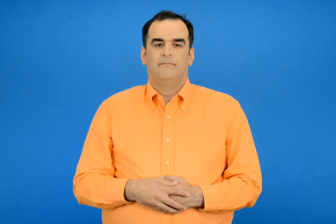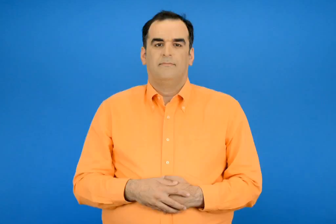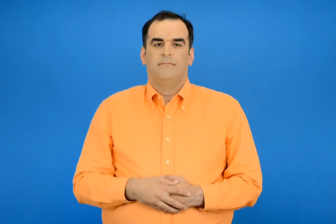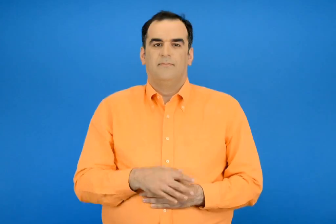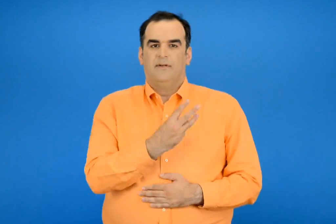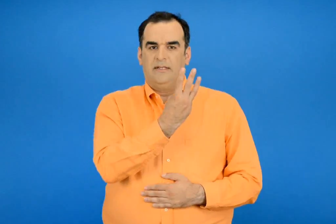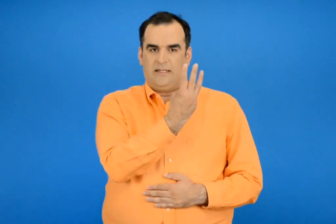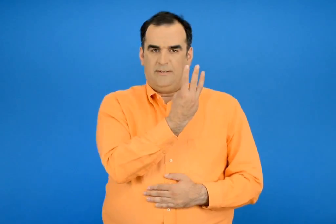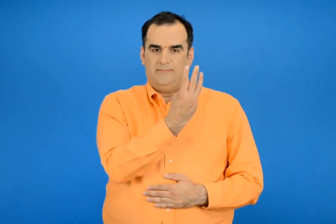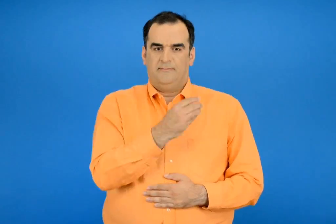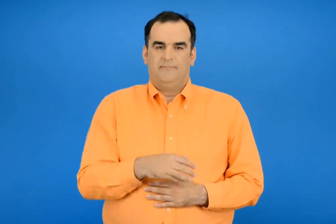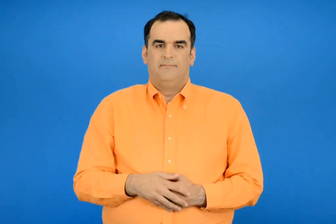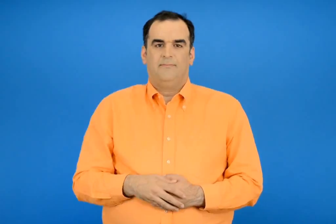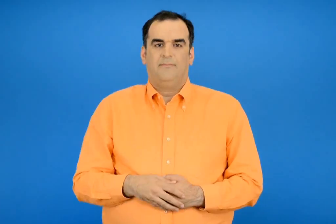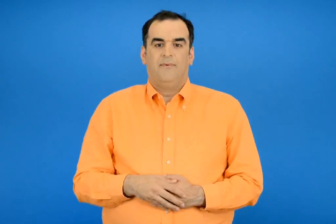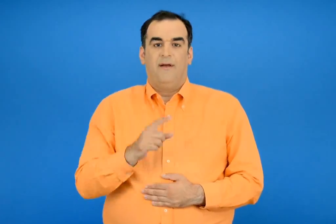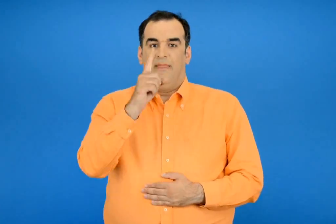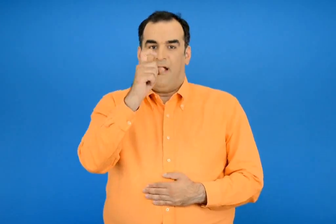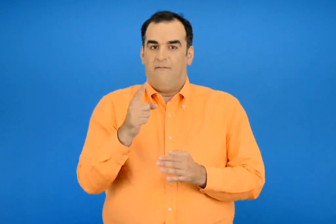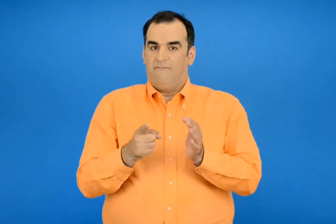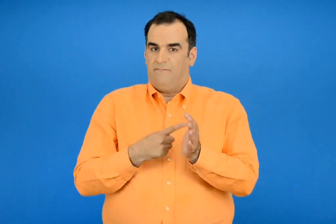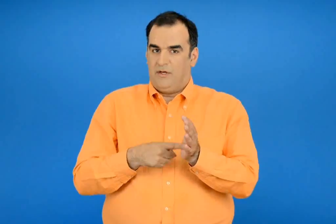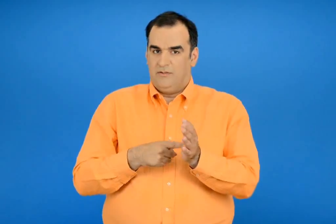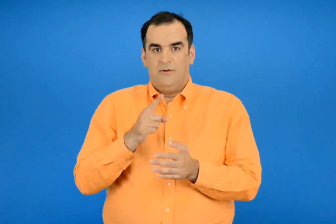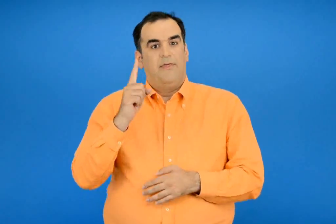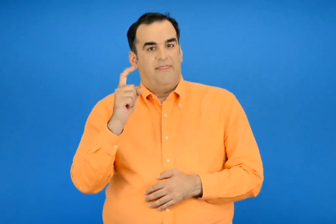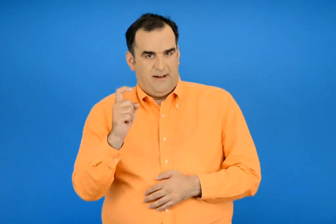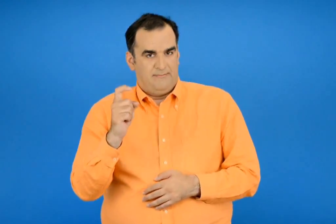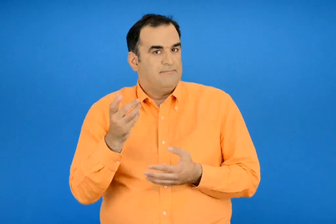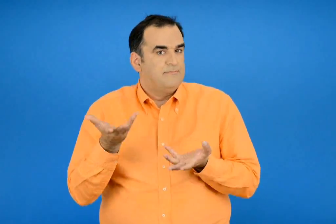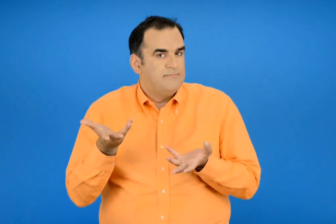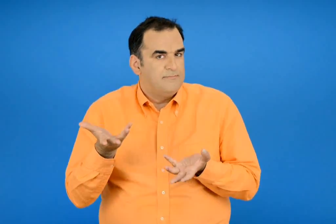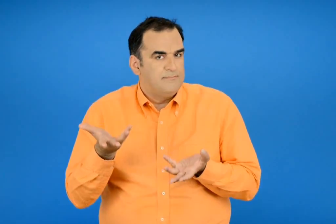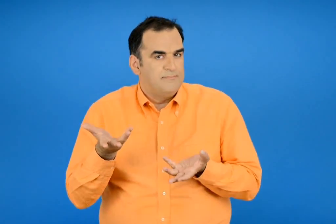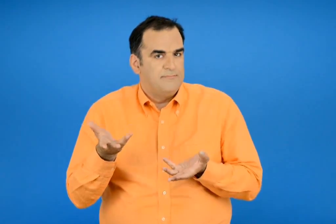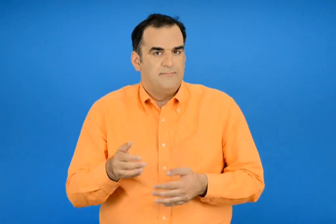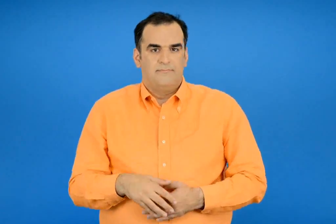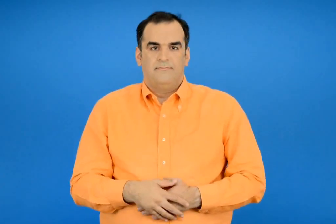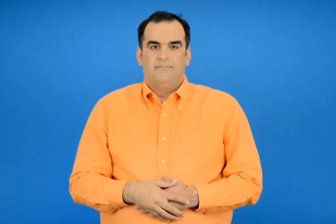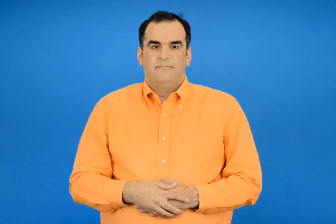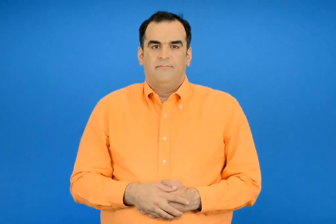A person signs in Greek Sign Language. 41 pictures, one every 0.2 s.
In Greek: 3 10 χ 10 κάνει
